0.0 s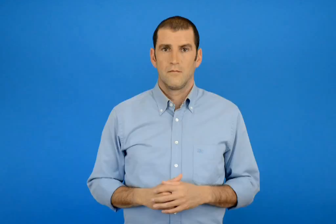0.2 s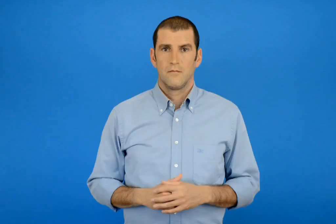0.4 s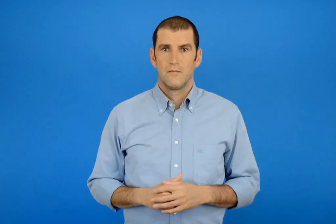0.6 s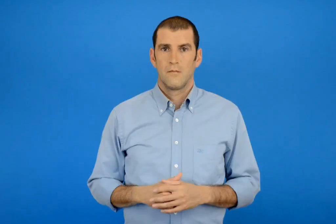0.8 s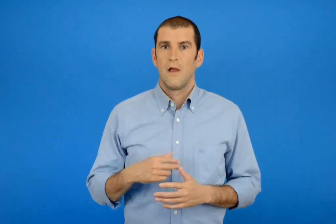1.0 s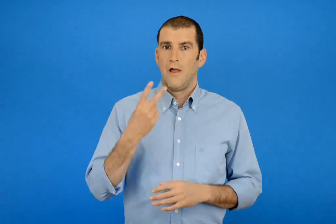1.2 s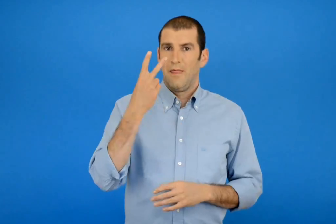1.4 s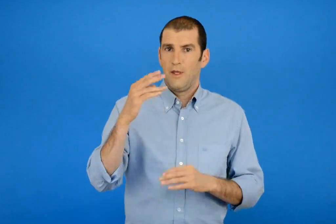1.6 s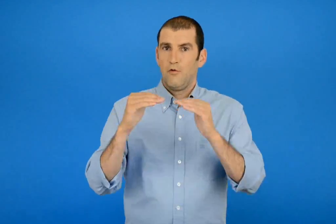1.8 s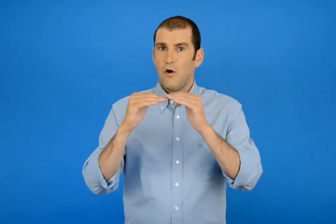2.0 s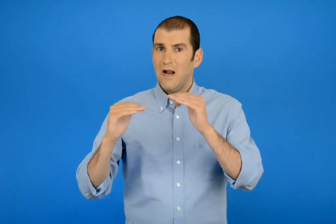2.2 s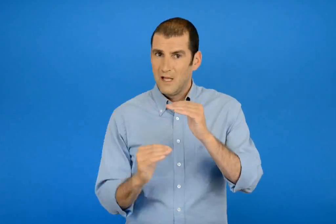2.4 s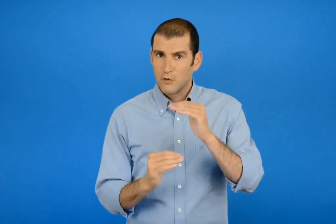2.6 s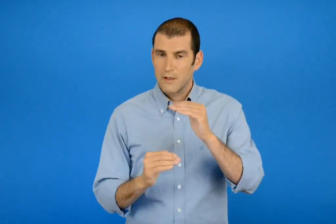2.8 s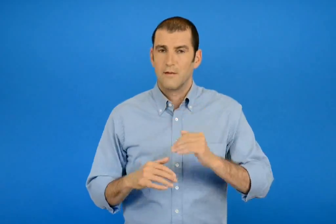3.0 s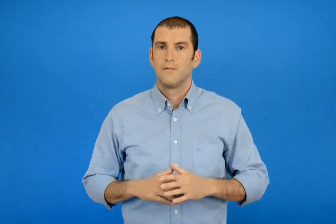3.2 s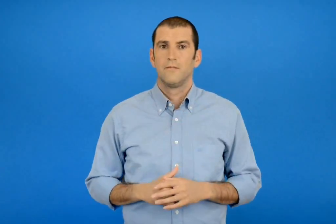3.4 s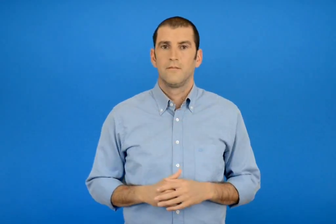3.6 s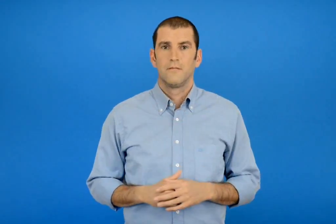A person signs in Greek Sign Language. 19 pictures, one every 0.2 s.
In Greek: λιγότερα από 2
